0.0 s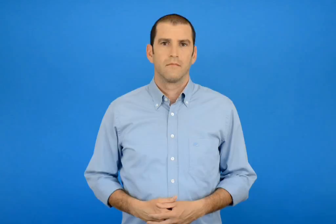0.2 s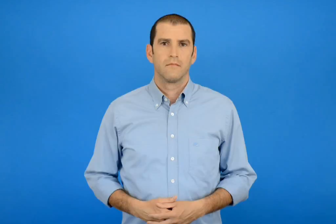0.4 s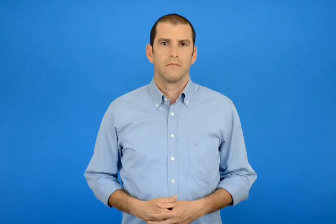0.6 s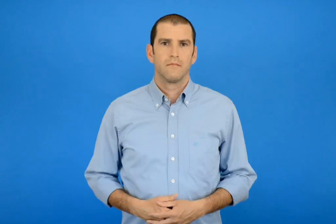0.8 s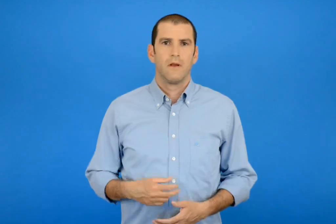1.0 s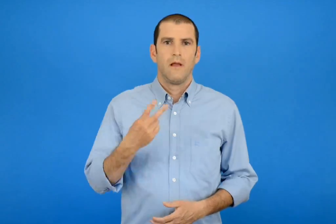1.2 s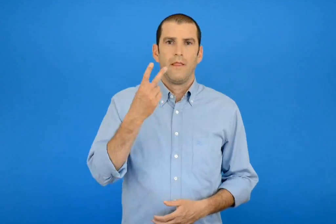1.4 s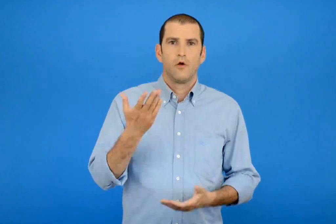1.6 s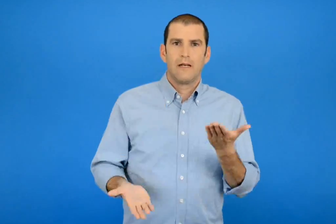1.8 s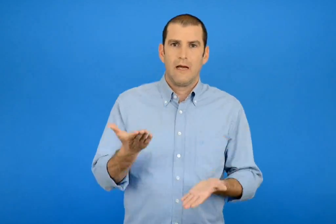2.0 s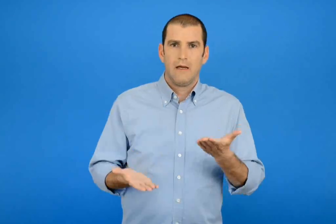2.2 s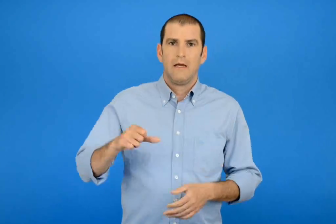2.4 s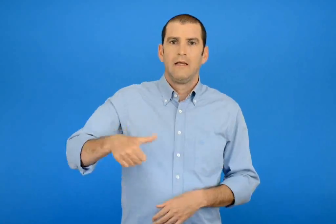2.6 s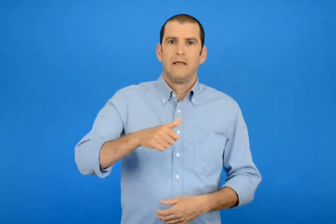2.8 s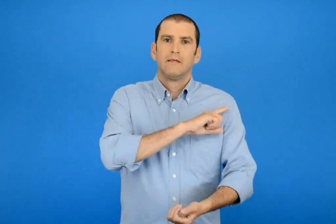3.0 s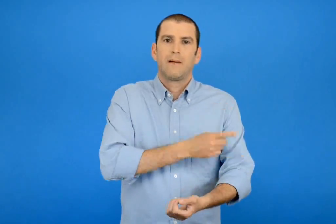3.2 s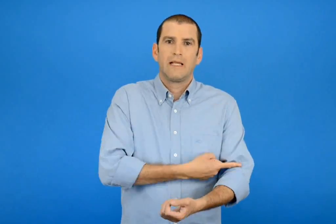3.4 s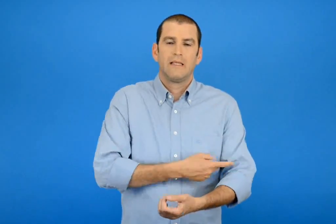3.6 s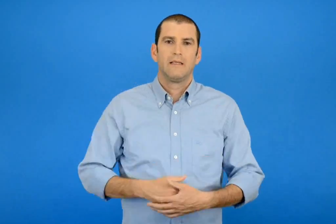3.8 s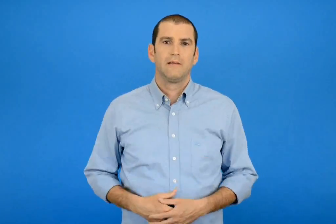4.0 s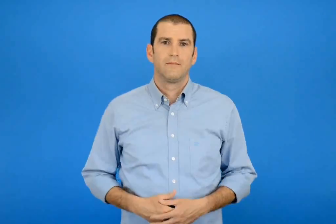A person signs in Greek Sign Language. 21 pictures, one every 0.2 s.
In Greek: 2 κιλά σπανάκι
